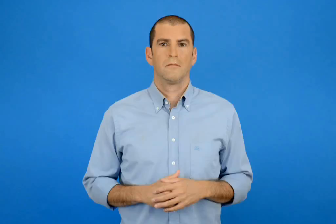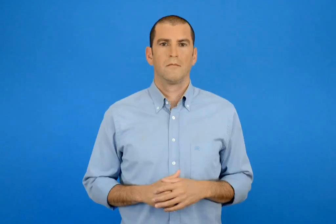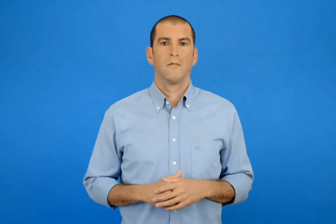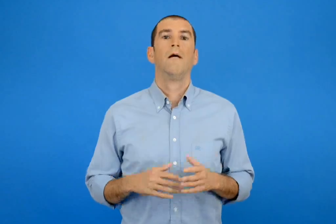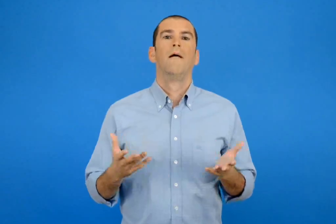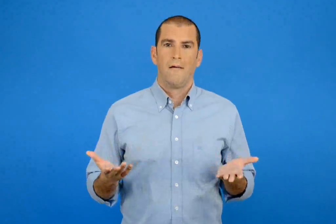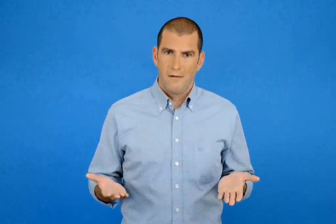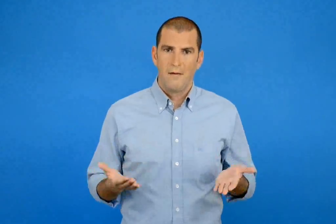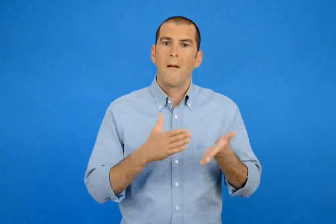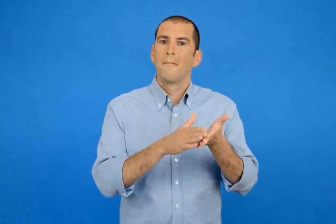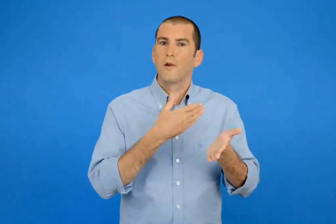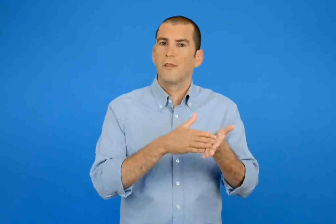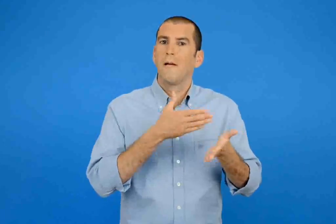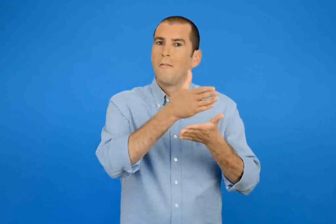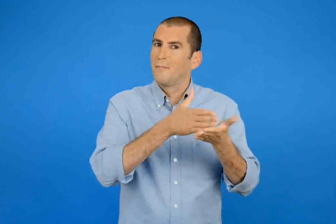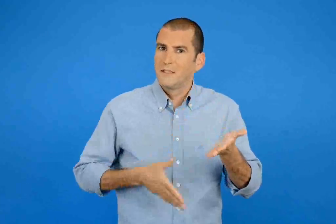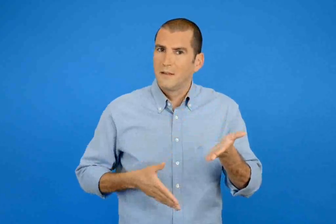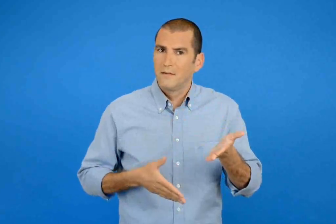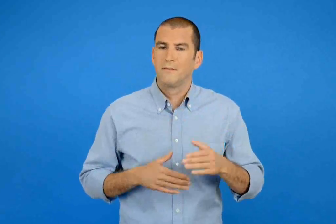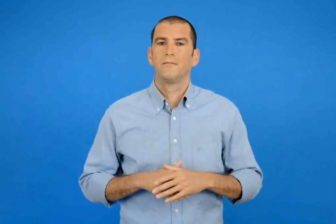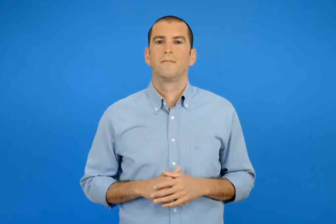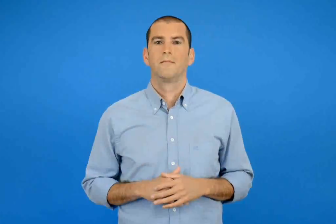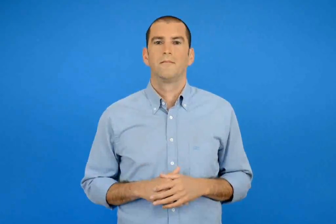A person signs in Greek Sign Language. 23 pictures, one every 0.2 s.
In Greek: αρά τα μισά περιοδικά είναι
